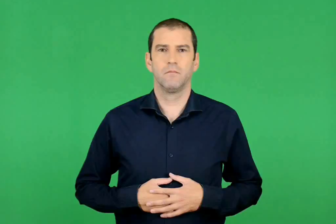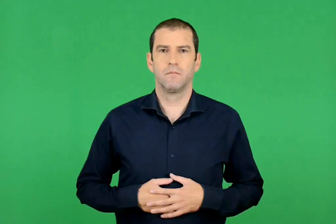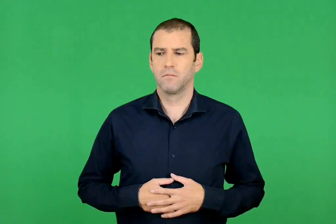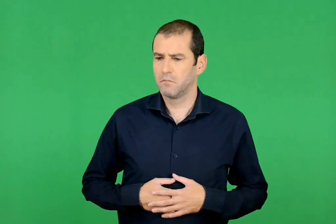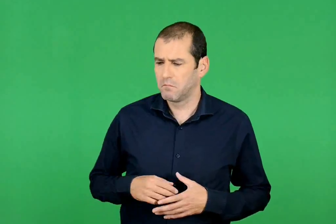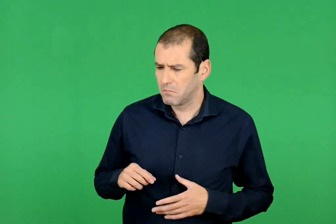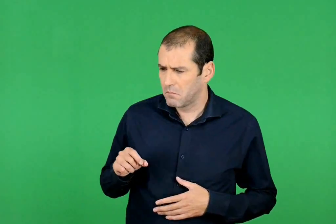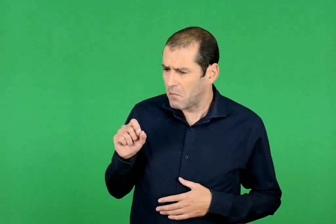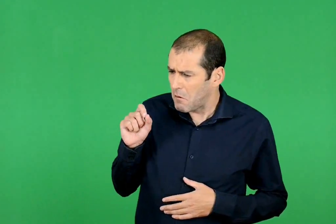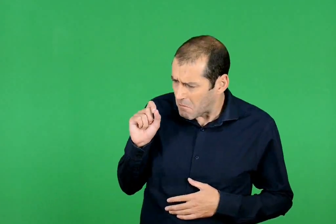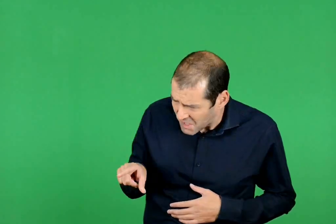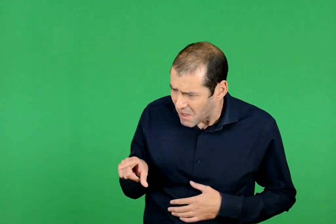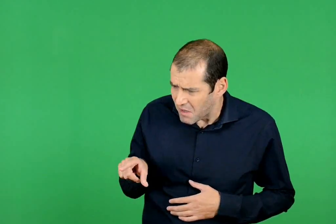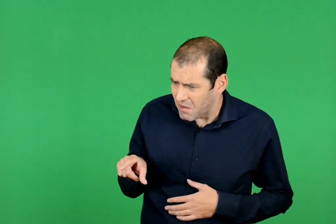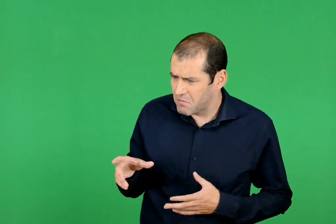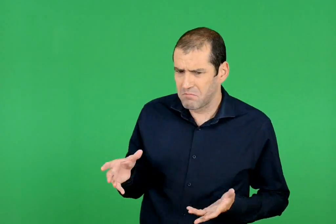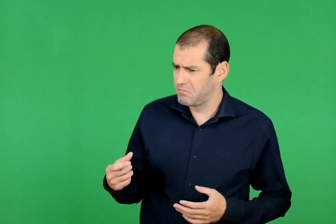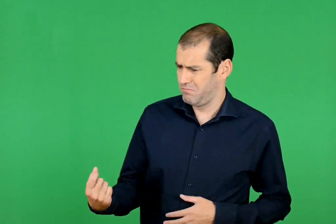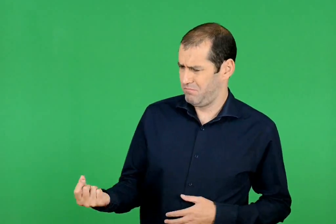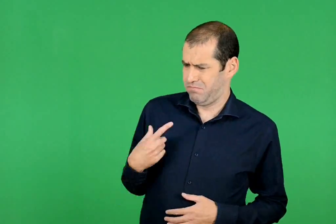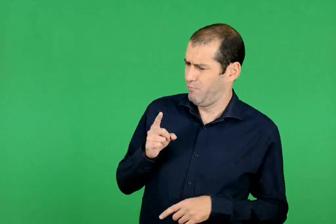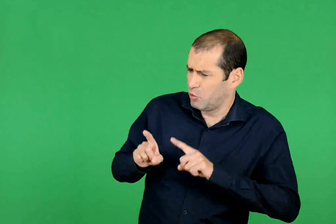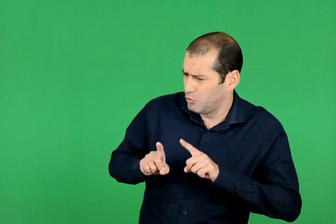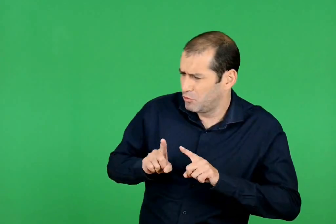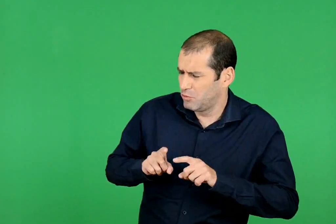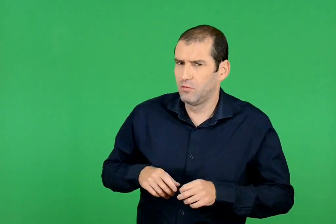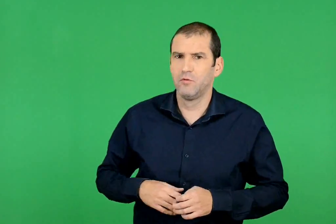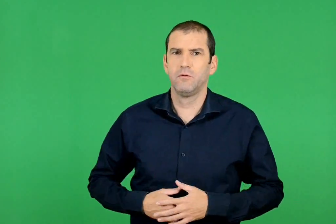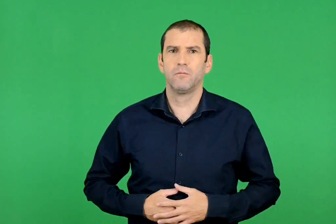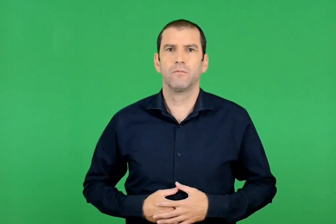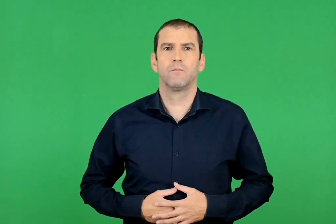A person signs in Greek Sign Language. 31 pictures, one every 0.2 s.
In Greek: μήνυμα ; ποιος το στέλνει ;
